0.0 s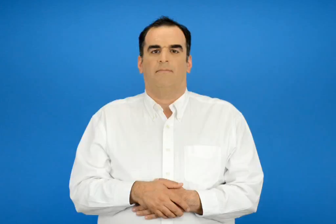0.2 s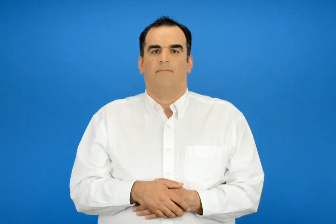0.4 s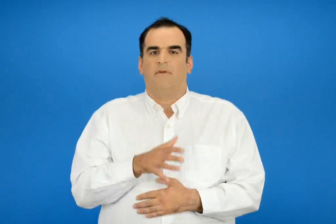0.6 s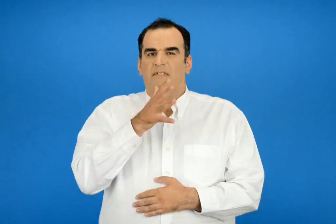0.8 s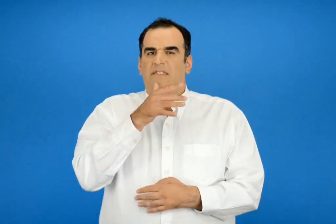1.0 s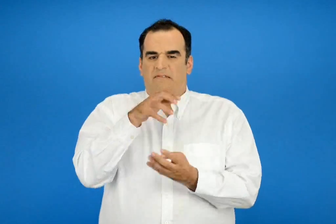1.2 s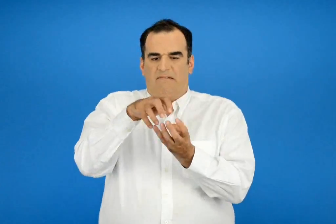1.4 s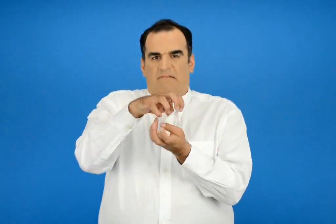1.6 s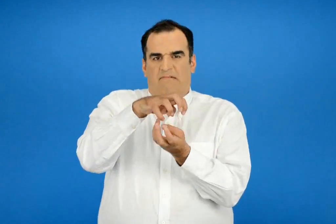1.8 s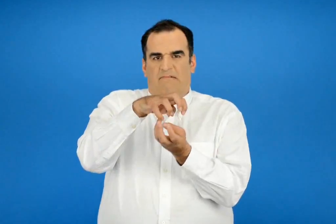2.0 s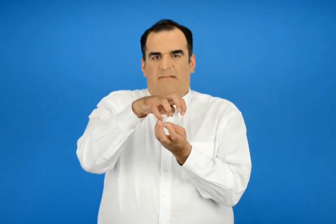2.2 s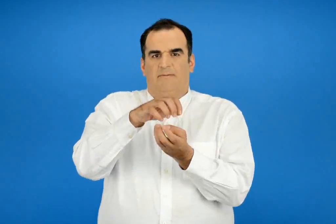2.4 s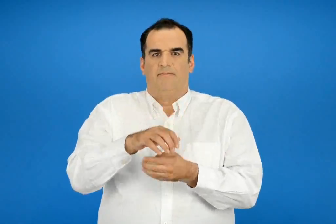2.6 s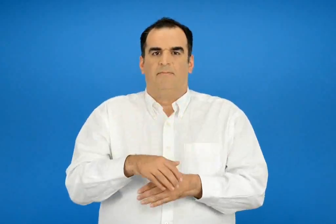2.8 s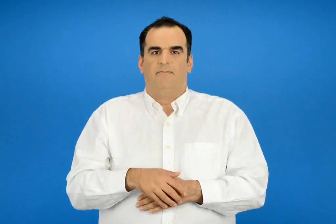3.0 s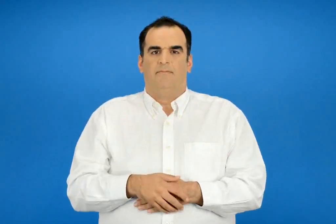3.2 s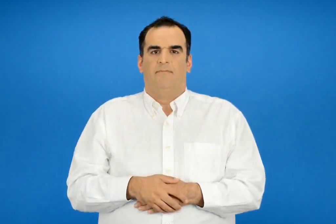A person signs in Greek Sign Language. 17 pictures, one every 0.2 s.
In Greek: στραβά
